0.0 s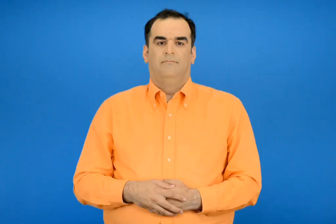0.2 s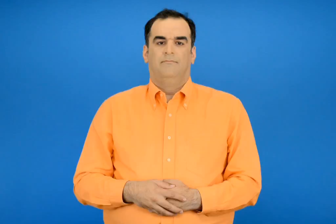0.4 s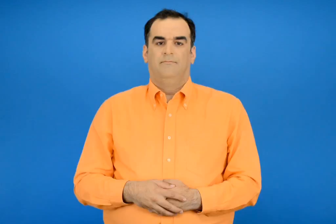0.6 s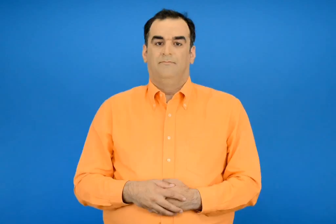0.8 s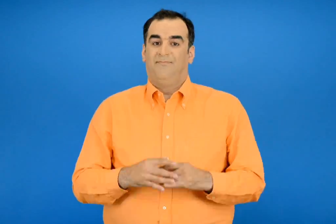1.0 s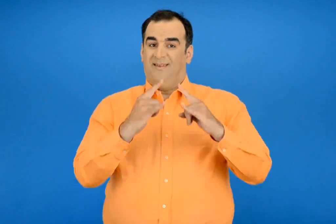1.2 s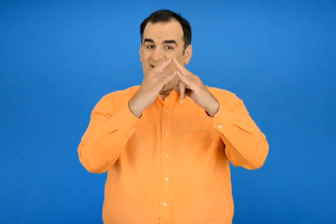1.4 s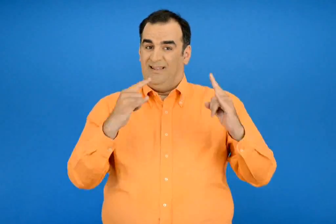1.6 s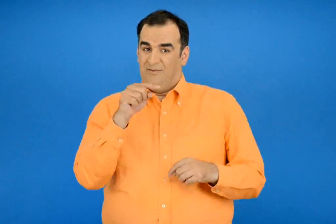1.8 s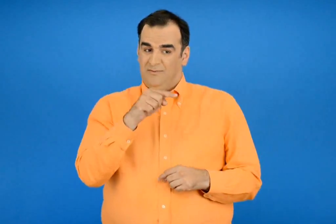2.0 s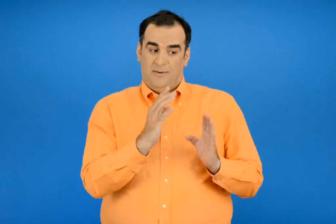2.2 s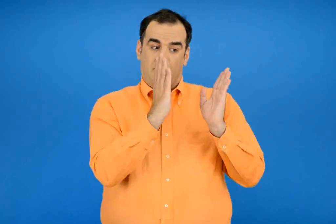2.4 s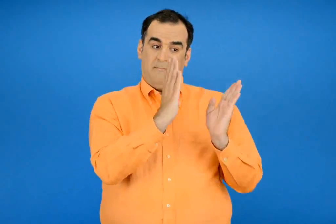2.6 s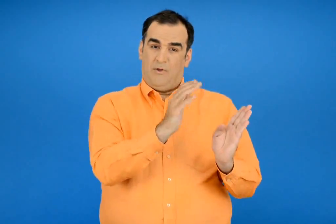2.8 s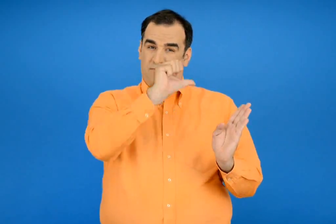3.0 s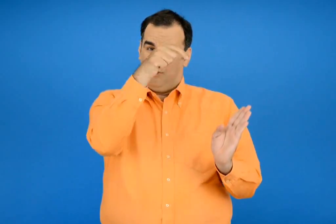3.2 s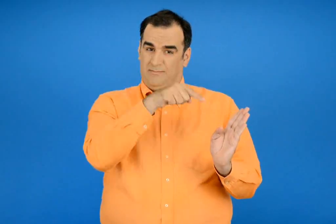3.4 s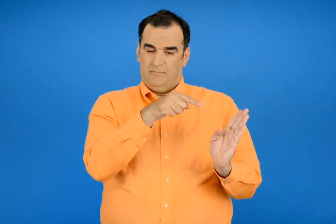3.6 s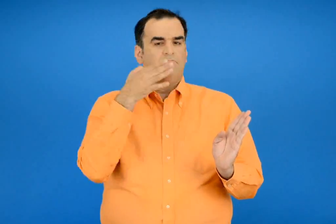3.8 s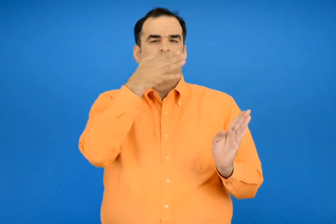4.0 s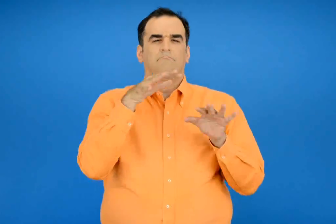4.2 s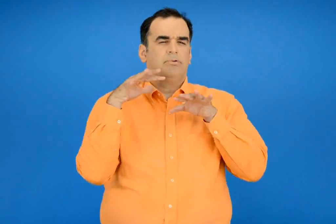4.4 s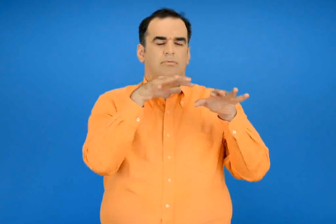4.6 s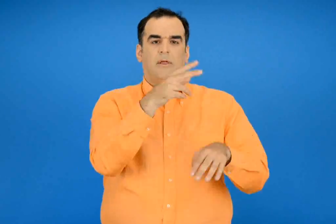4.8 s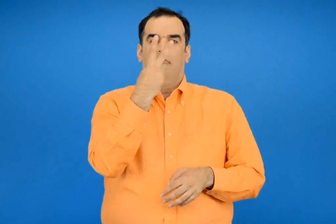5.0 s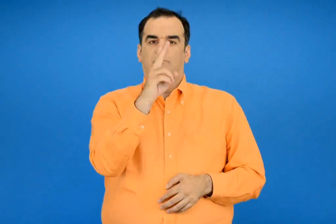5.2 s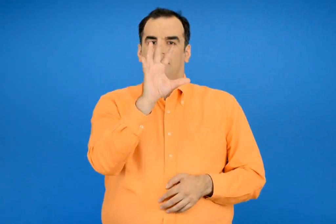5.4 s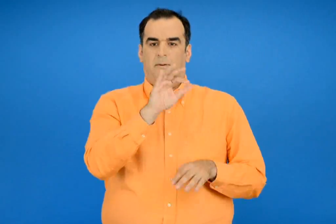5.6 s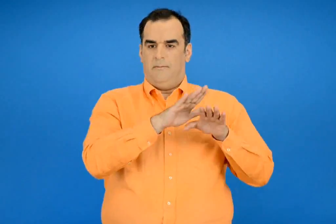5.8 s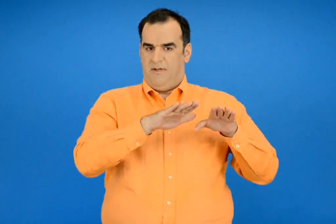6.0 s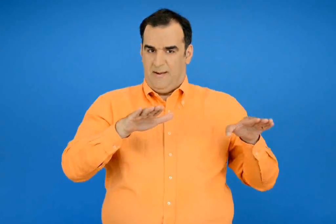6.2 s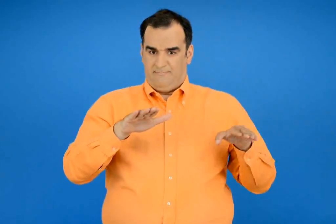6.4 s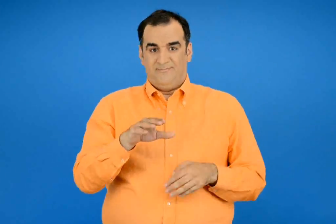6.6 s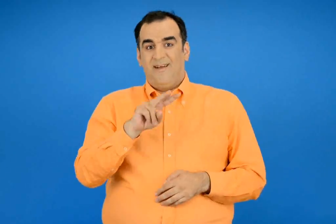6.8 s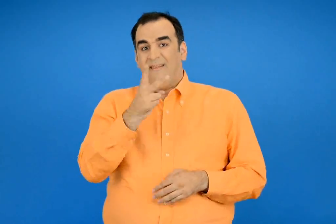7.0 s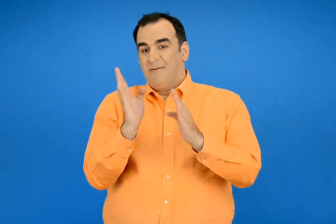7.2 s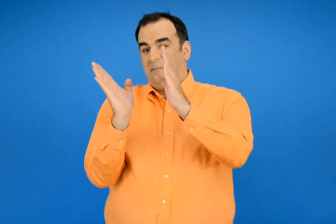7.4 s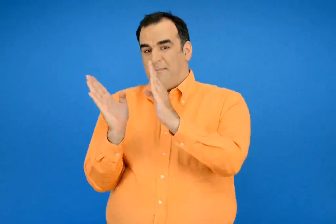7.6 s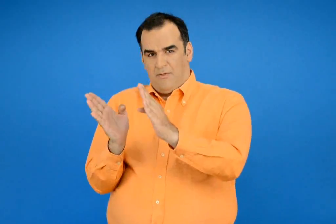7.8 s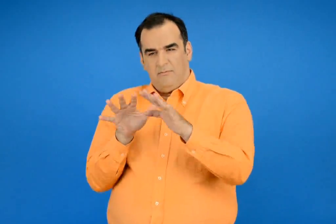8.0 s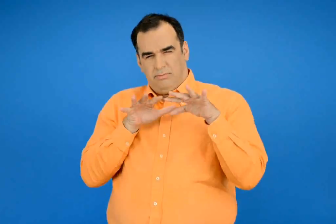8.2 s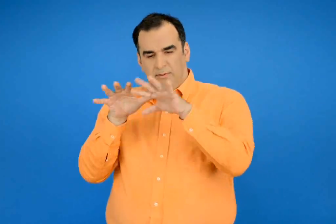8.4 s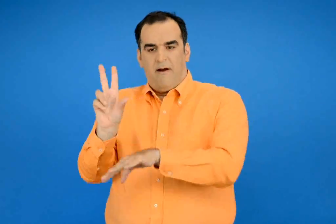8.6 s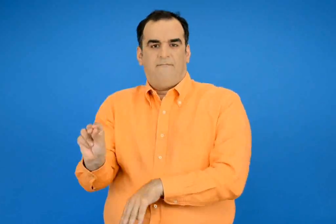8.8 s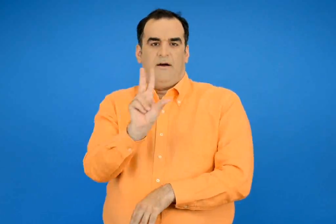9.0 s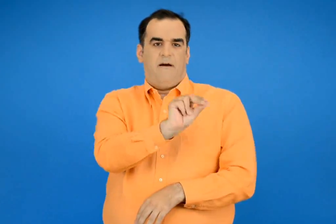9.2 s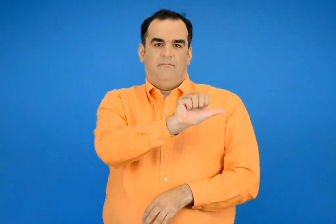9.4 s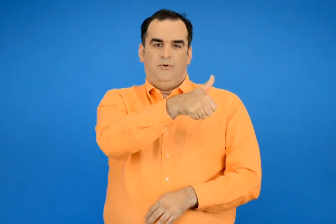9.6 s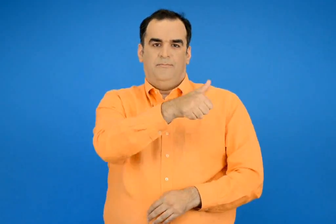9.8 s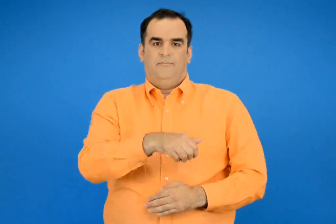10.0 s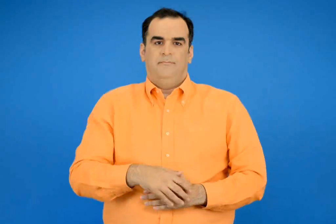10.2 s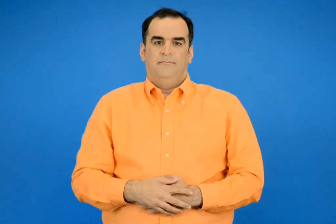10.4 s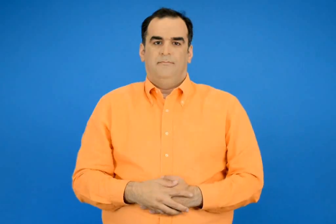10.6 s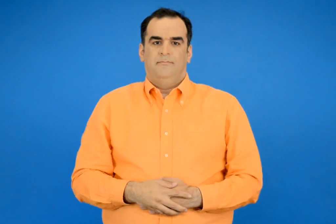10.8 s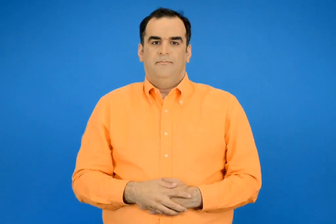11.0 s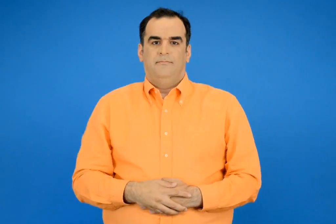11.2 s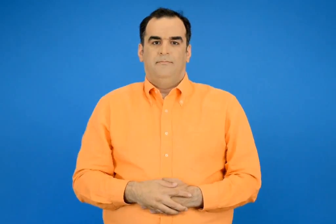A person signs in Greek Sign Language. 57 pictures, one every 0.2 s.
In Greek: στην κατασκήνωση πήγαν στην πρώτη περίοδο 250 παιδιά στη δεύτερη περίοδο πήγαν όσα και στην πρώτη
